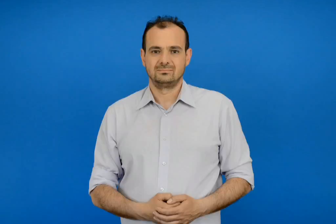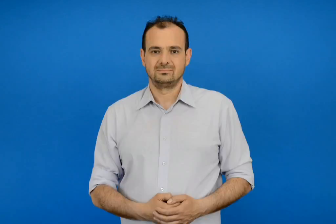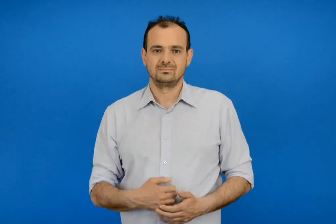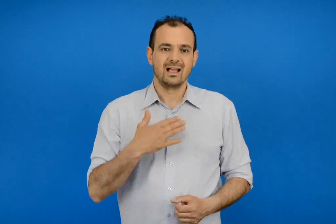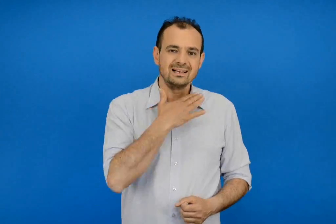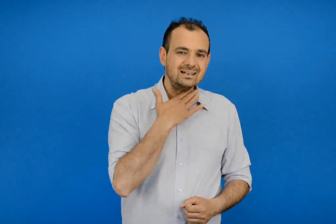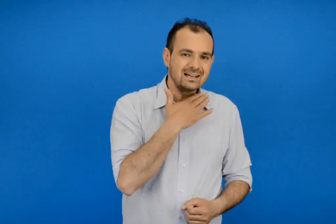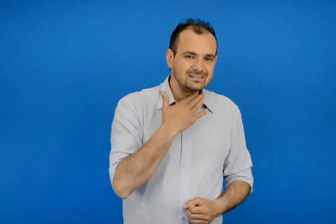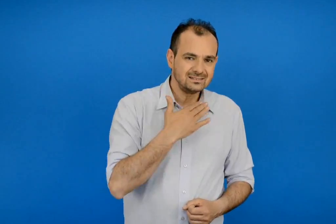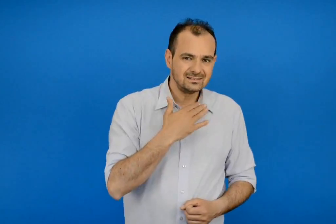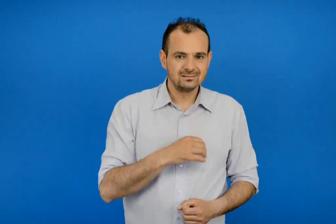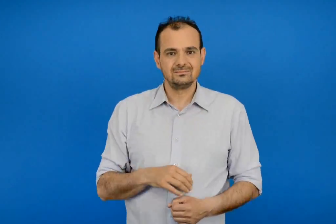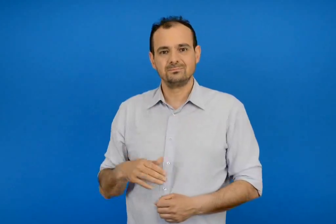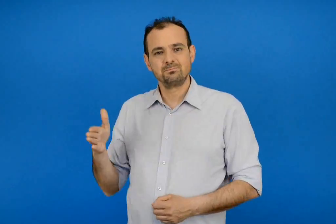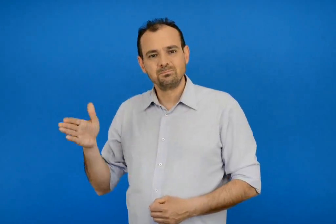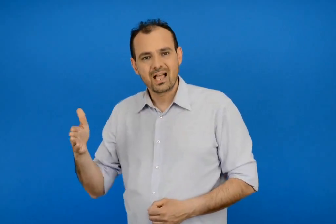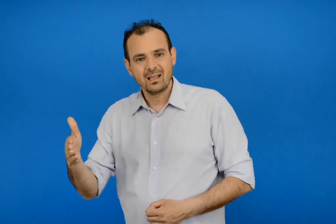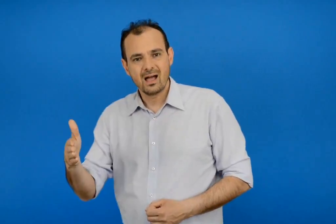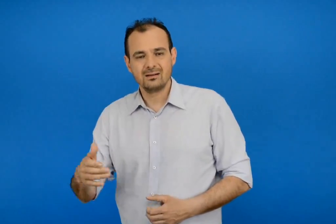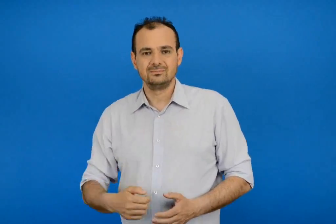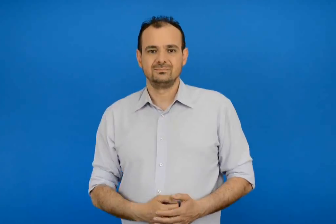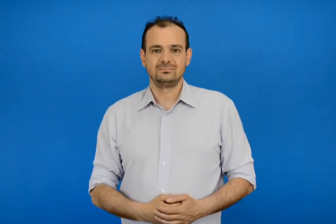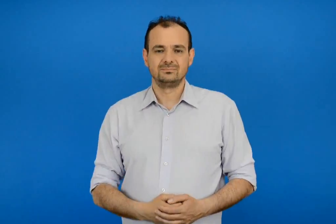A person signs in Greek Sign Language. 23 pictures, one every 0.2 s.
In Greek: το κρέας και τα ψαριά
